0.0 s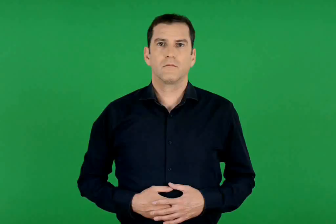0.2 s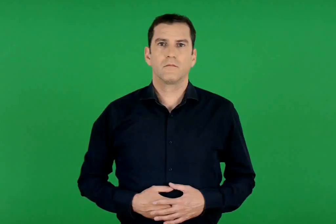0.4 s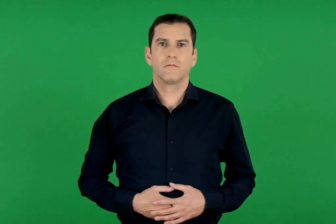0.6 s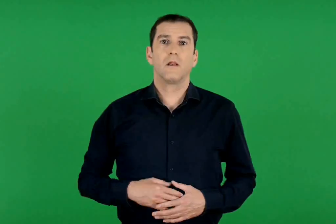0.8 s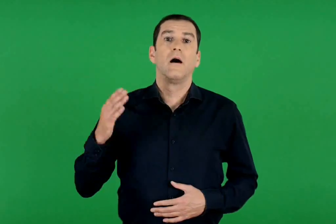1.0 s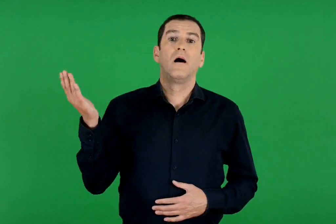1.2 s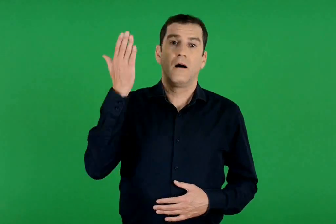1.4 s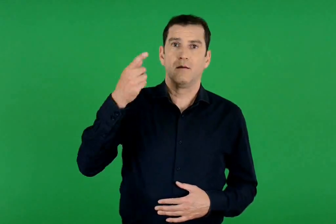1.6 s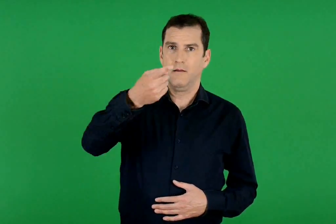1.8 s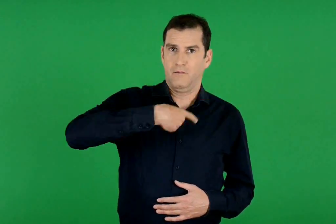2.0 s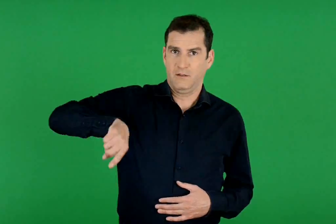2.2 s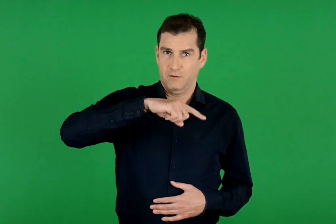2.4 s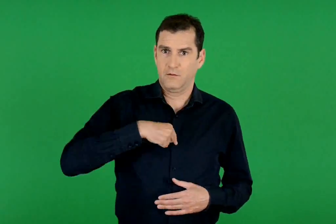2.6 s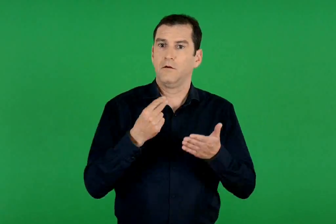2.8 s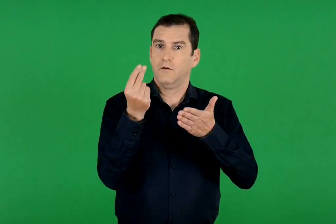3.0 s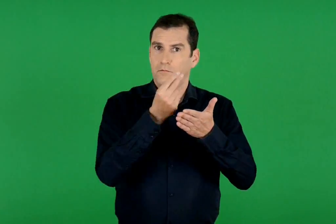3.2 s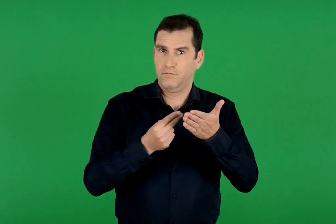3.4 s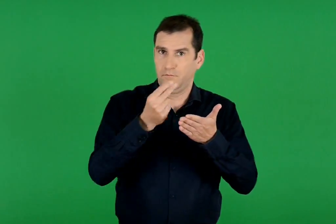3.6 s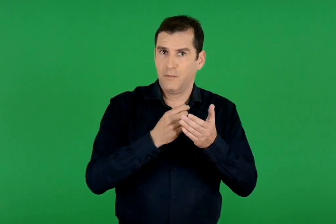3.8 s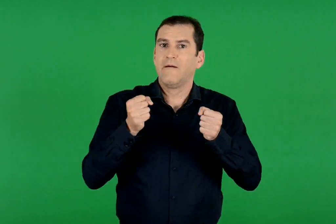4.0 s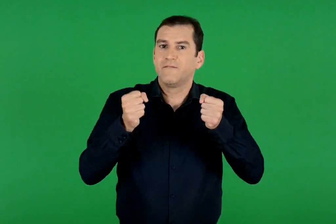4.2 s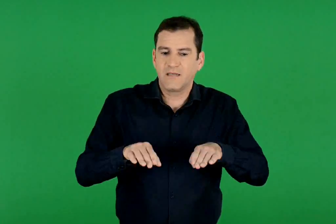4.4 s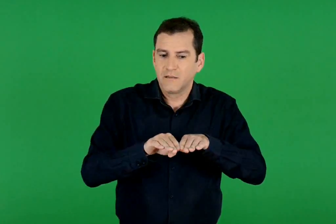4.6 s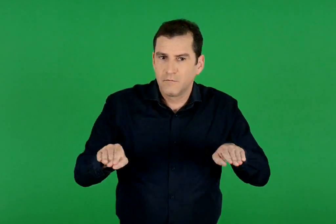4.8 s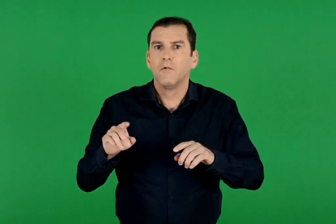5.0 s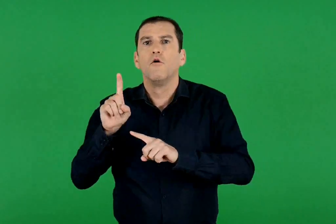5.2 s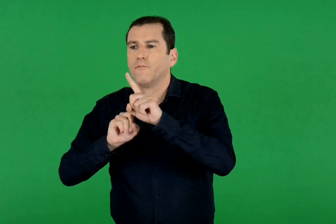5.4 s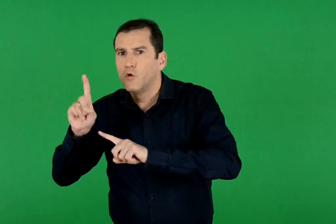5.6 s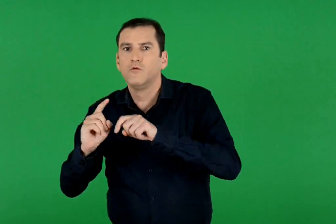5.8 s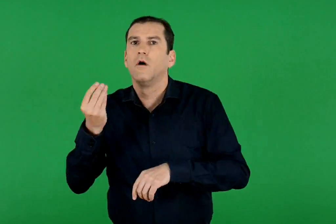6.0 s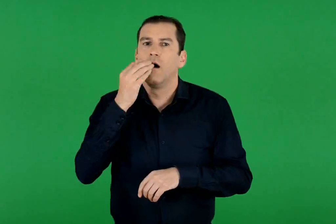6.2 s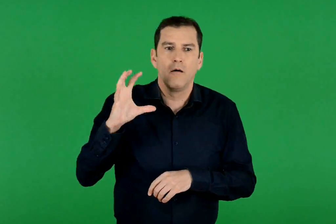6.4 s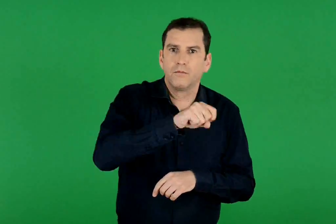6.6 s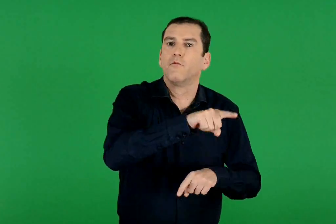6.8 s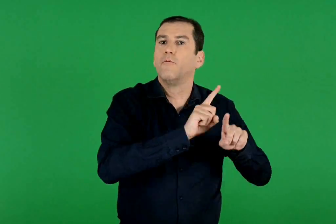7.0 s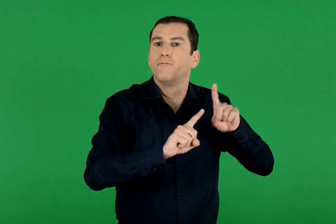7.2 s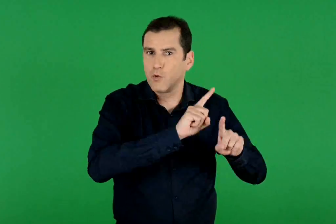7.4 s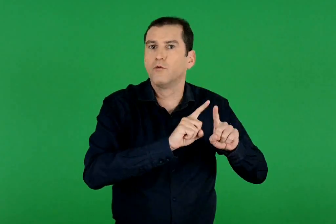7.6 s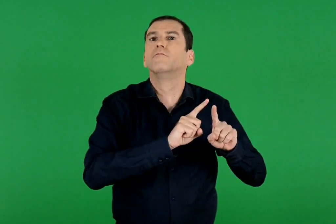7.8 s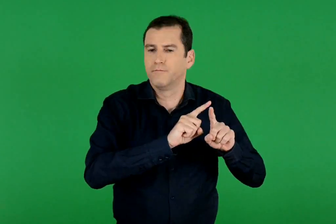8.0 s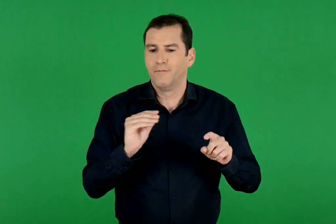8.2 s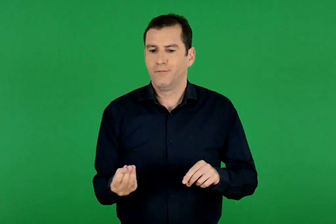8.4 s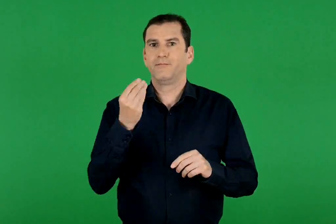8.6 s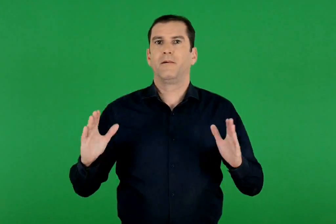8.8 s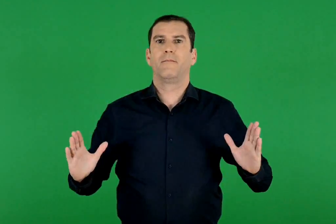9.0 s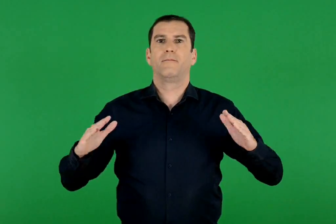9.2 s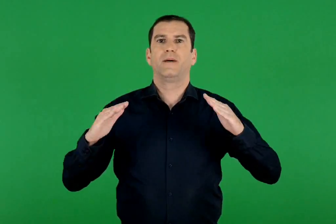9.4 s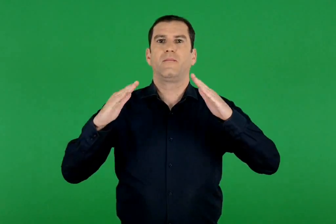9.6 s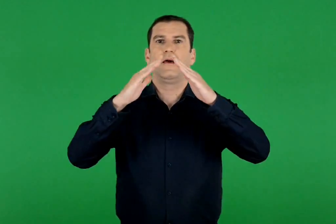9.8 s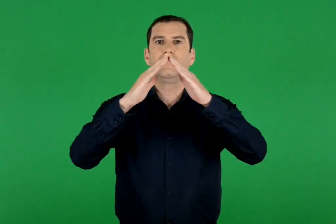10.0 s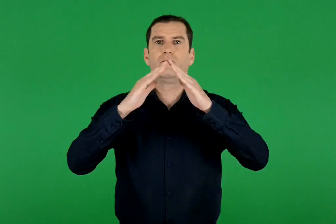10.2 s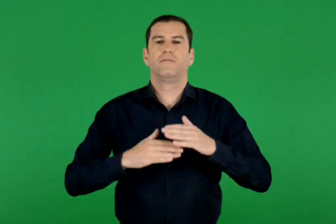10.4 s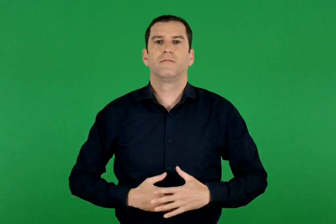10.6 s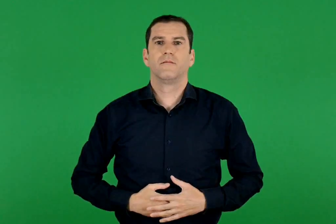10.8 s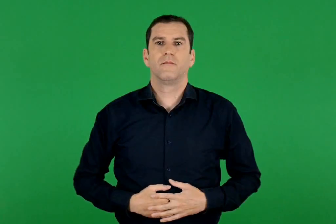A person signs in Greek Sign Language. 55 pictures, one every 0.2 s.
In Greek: αν τους ζωγραφίζαμε με βάση ποιος τρώει ποιον , θα σχηματιζόταν μια πυραμίδα
